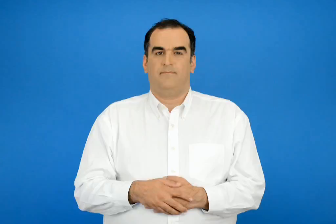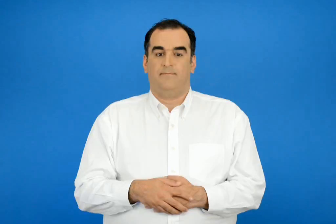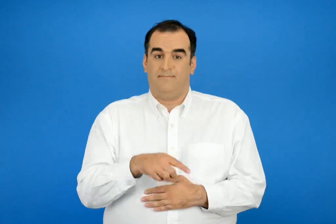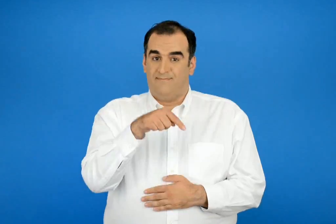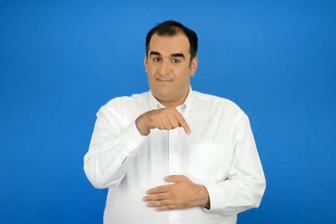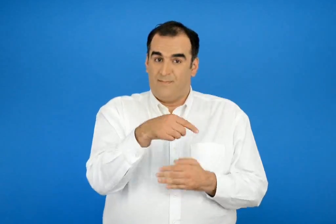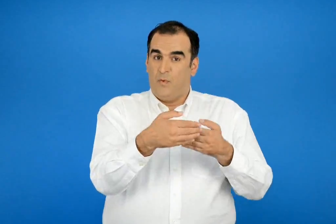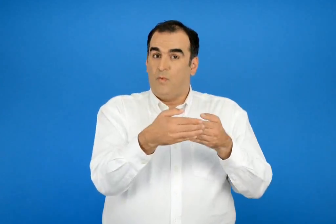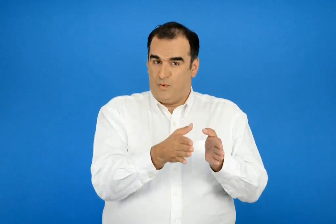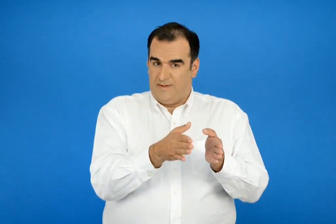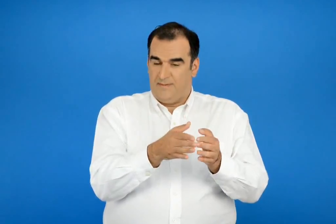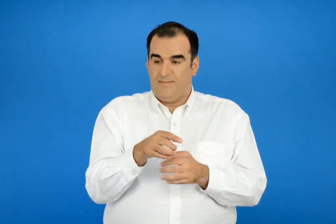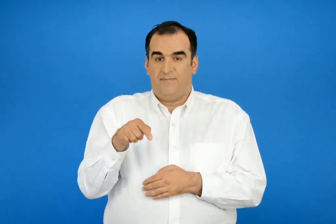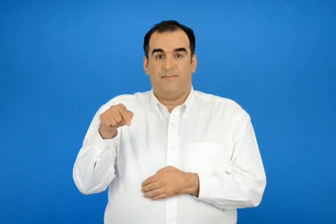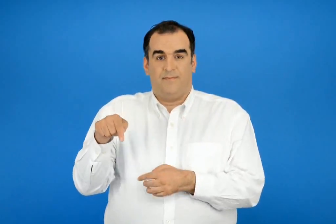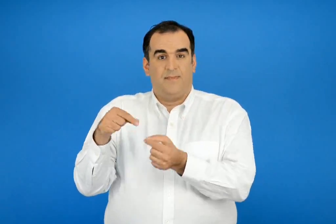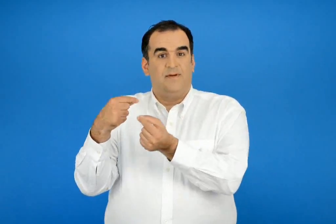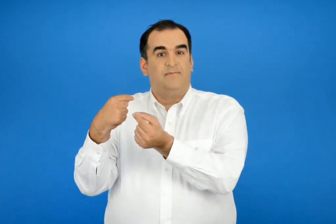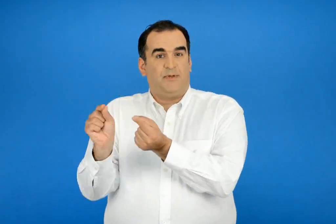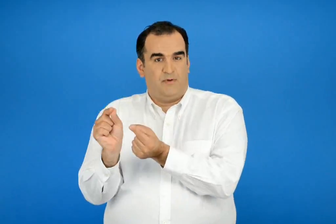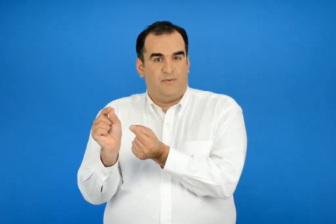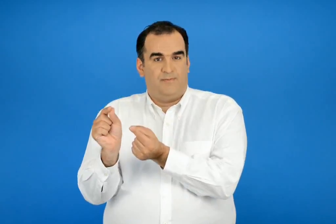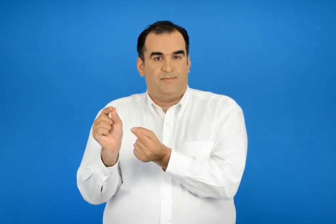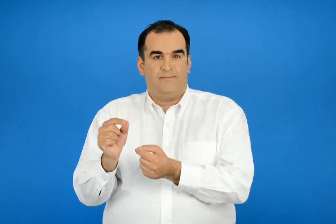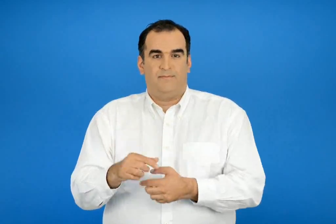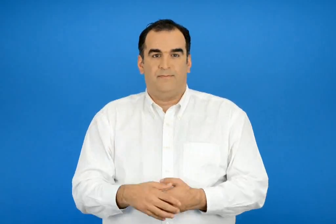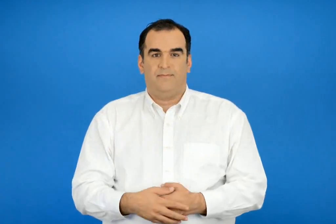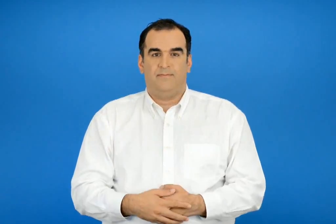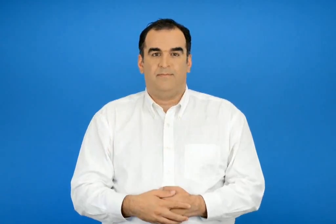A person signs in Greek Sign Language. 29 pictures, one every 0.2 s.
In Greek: το κουτί το σπίρτο
